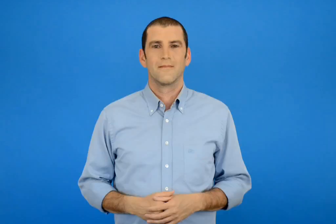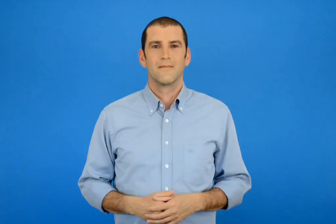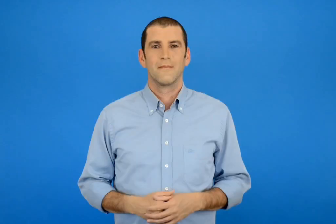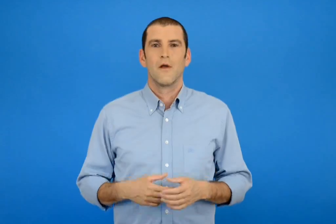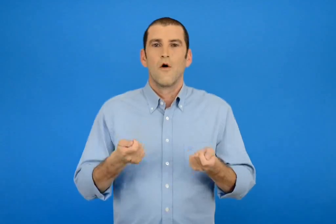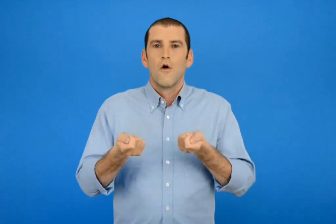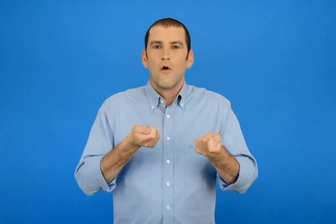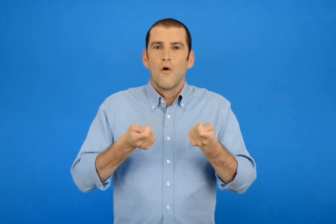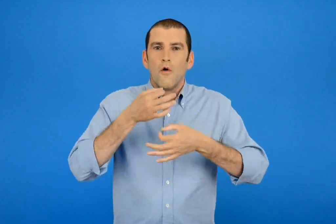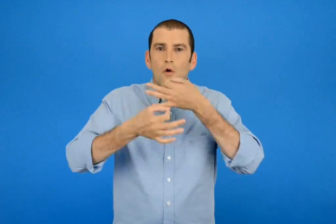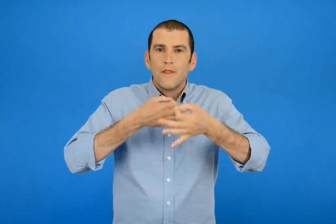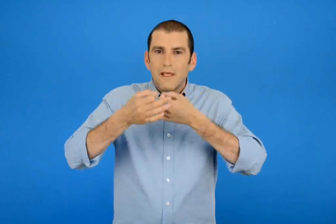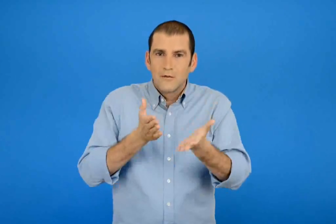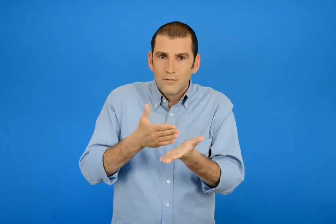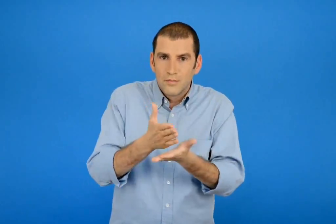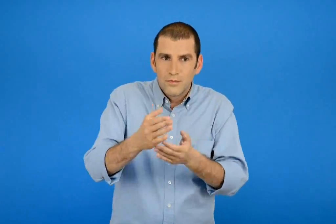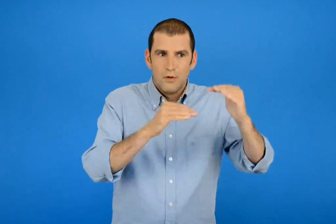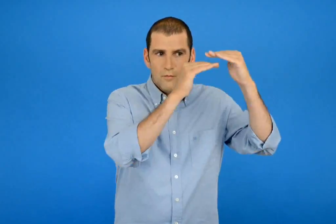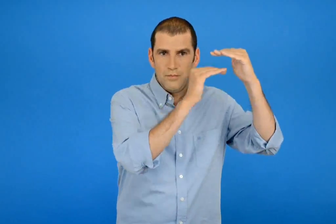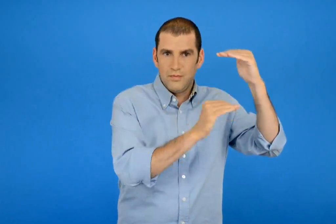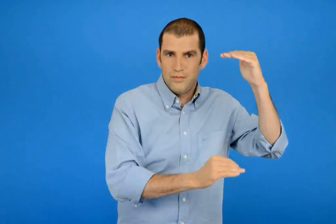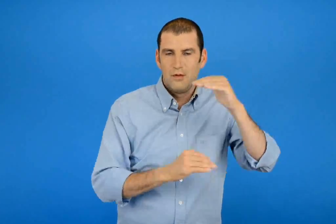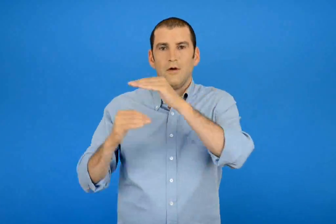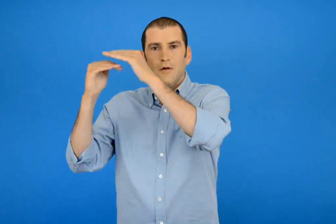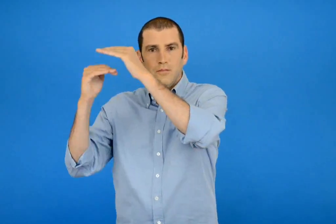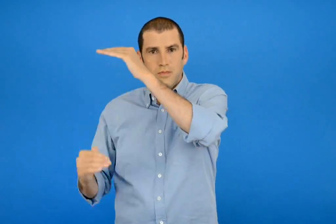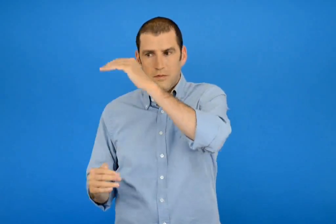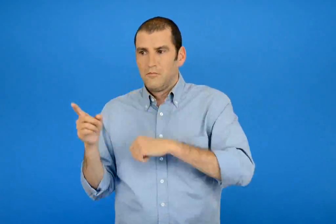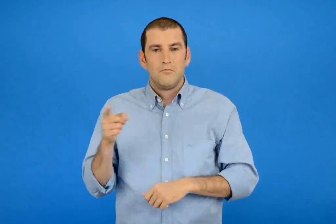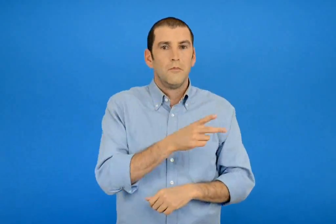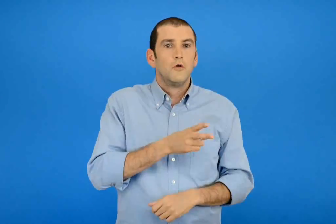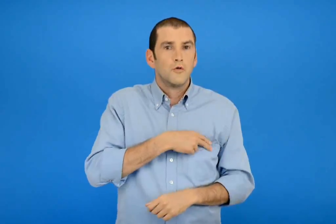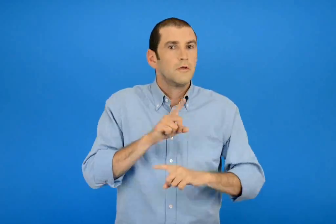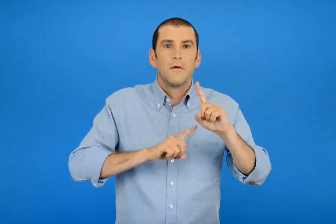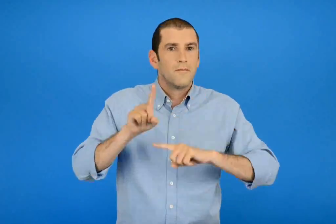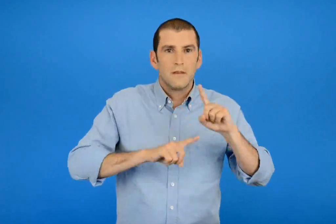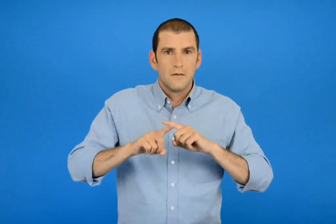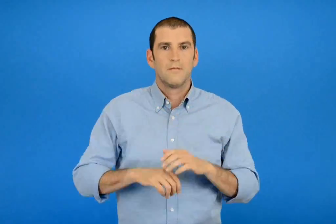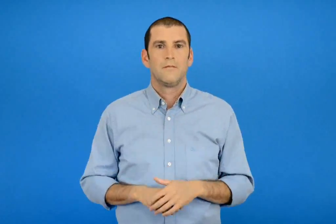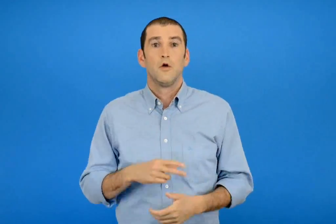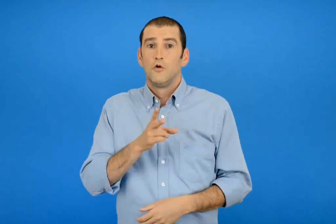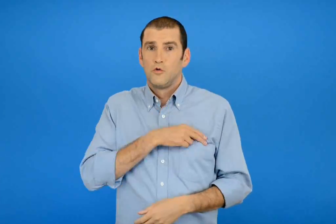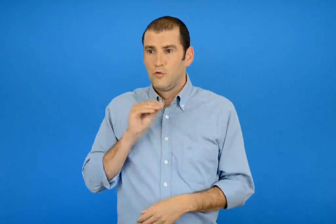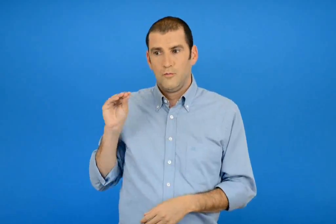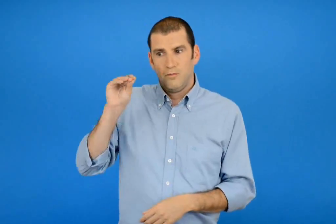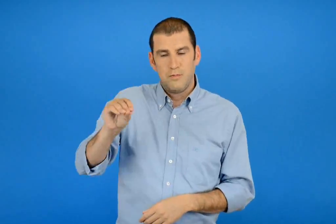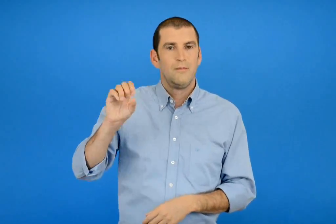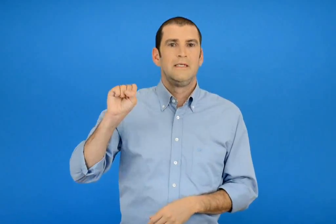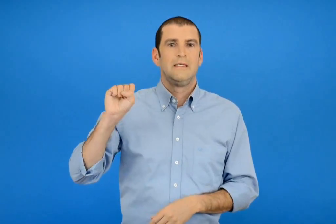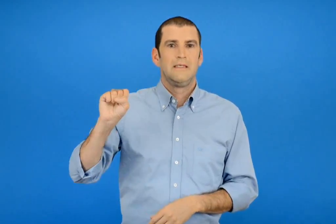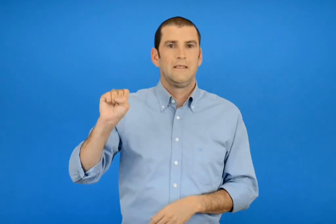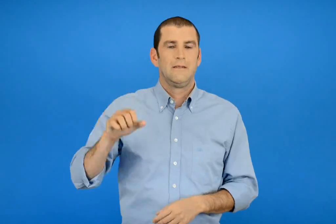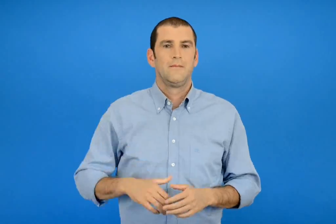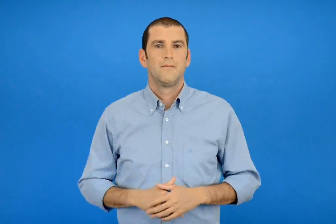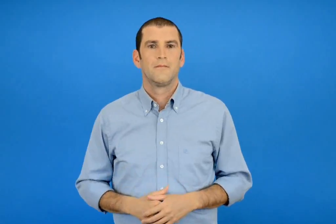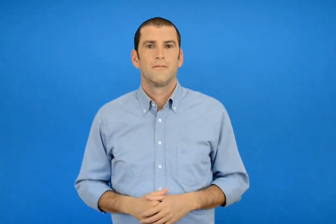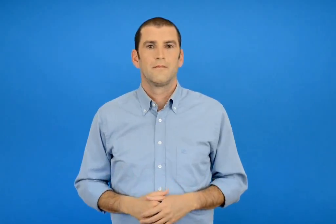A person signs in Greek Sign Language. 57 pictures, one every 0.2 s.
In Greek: ποιές οδηγίες είναι σωστές ; βάζω σ σωστό
